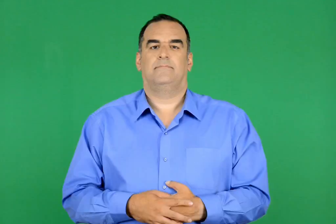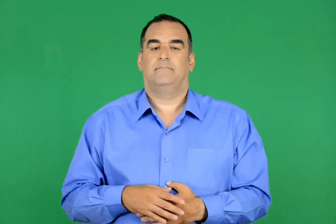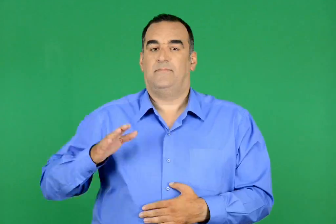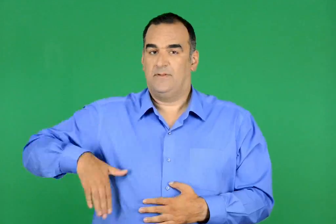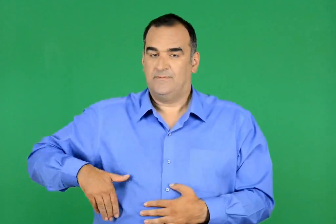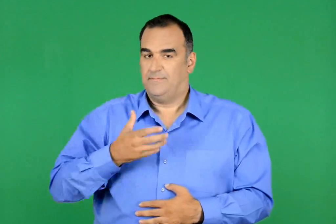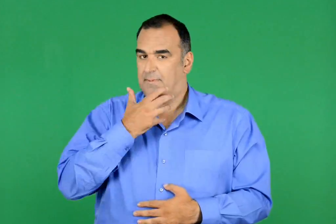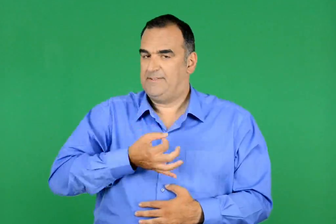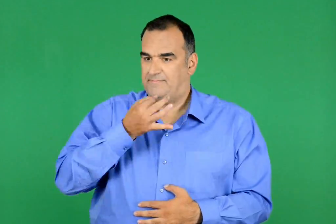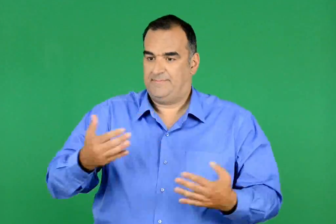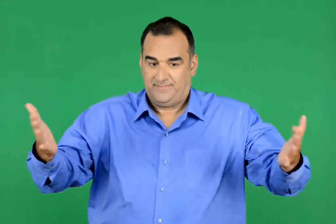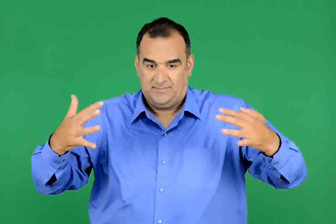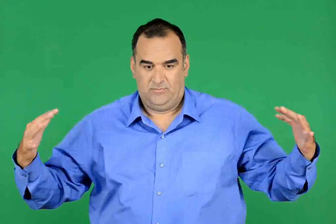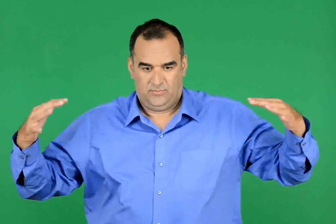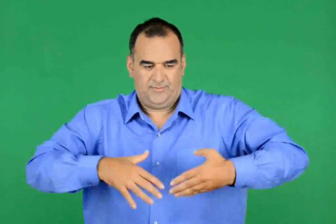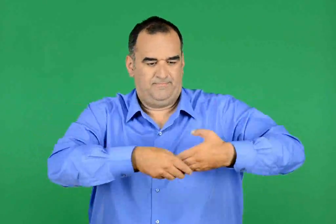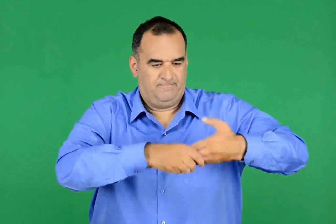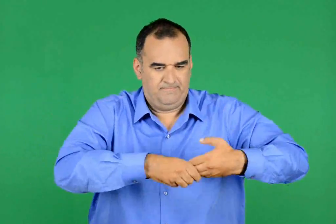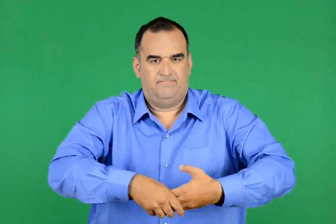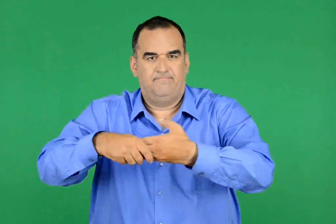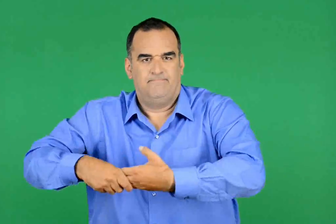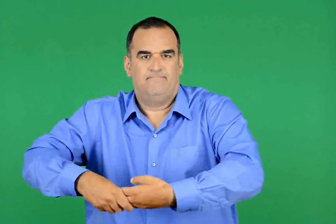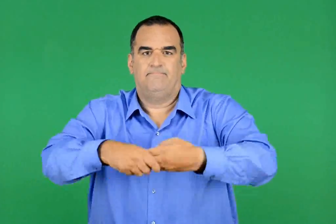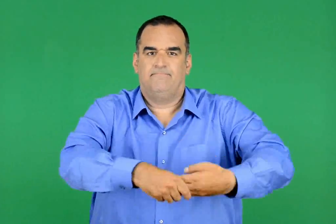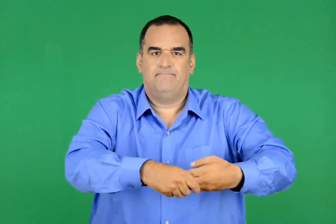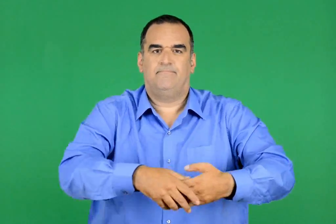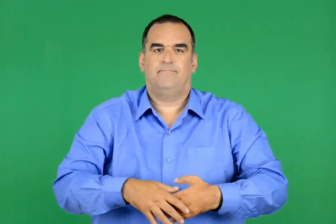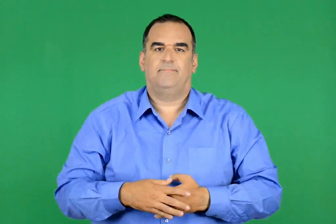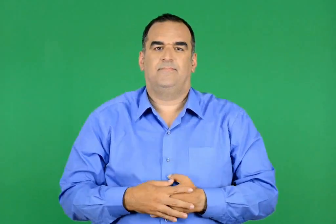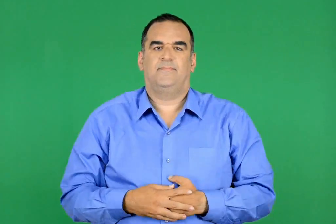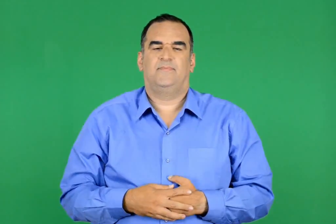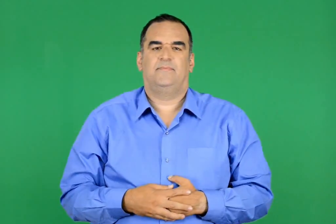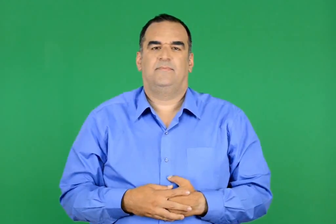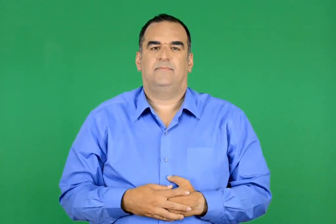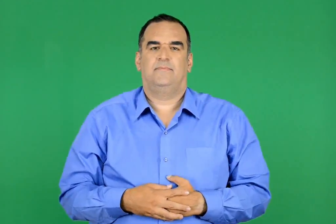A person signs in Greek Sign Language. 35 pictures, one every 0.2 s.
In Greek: ελάτε , λοιπόν , ας δώσουμε όλοι τα χέρια , λέει στο τέλος ο παπαμιχάλης
